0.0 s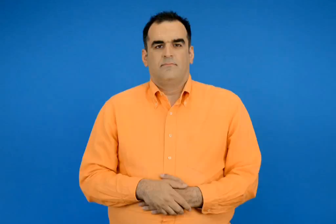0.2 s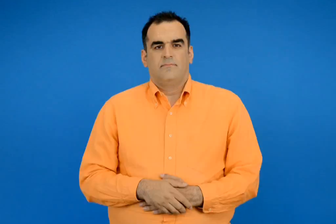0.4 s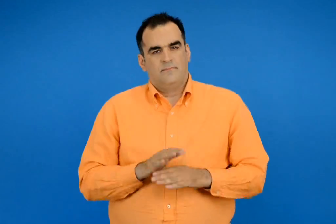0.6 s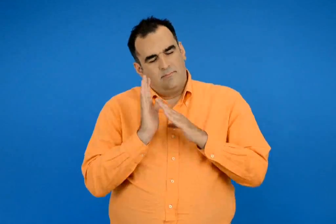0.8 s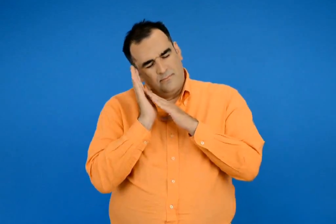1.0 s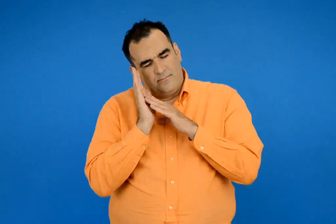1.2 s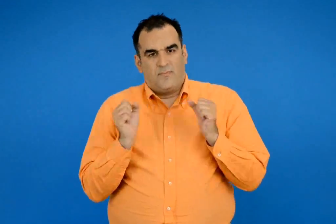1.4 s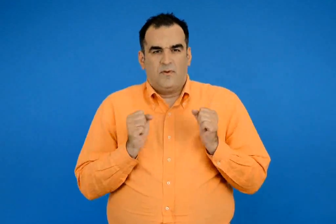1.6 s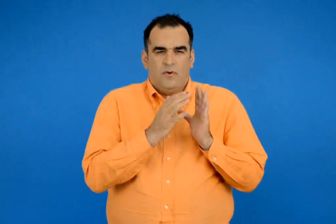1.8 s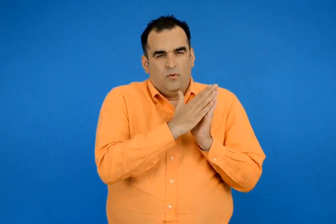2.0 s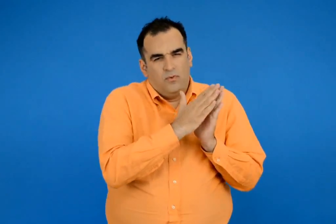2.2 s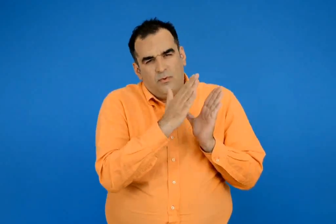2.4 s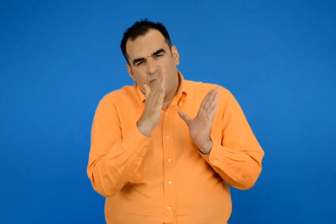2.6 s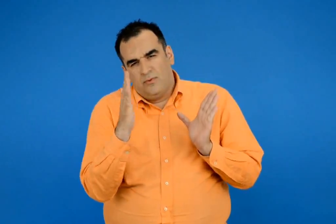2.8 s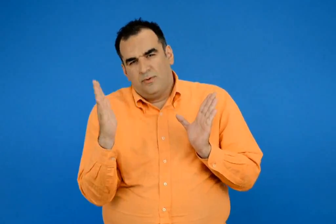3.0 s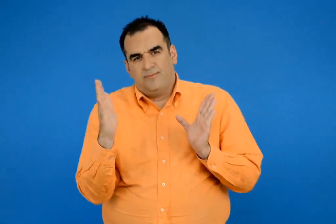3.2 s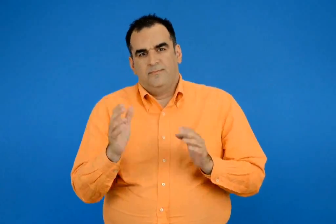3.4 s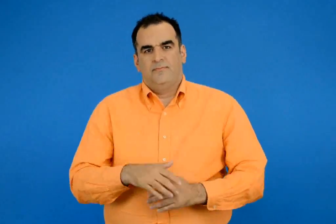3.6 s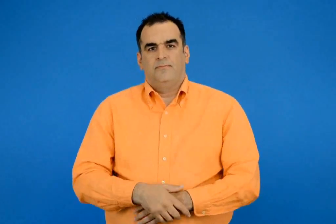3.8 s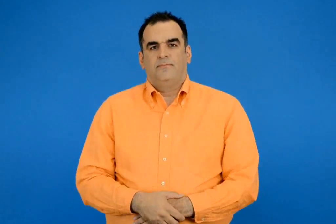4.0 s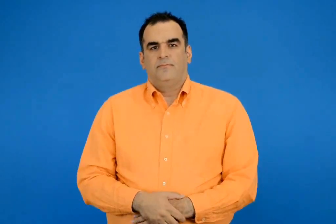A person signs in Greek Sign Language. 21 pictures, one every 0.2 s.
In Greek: χειμέρια νάρκη
